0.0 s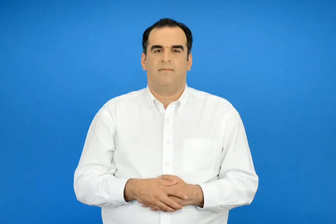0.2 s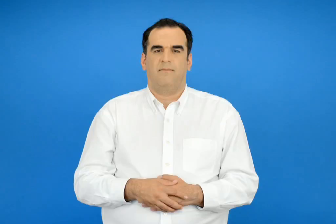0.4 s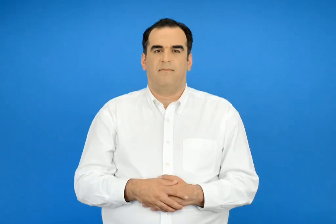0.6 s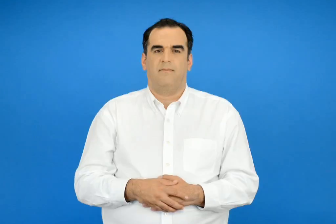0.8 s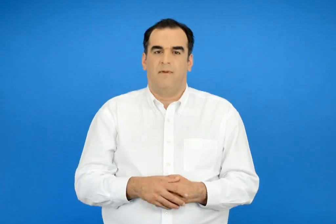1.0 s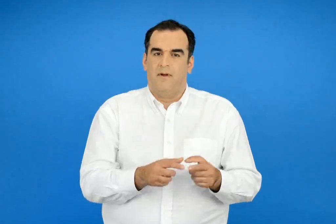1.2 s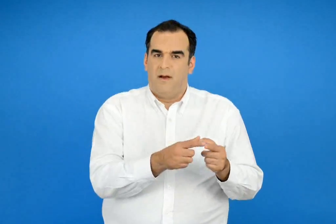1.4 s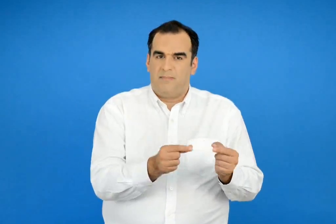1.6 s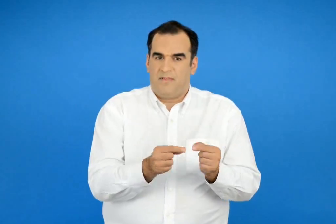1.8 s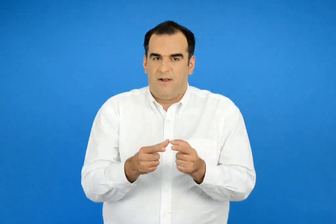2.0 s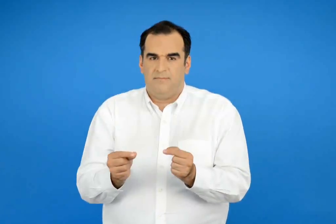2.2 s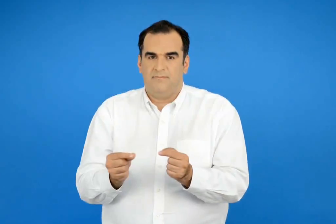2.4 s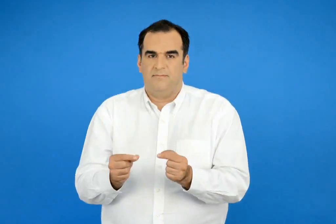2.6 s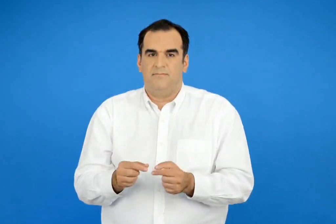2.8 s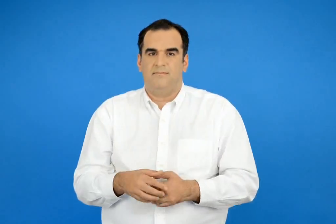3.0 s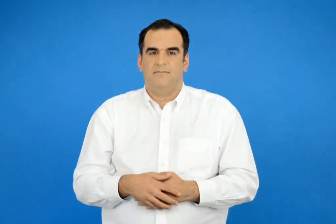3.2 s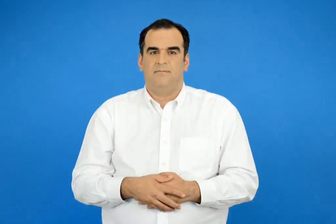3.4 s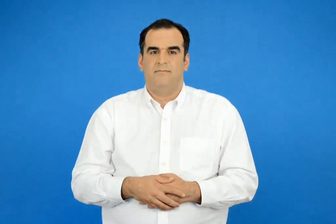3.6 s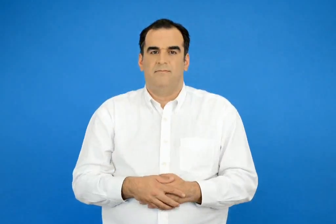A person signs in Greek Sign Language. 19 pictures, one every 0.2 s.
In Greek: αμύγδαλα
